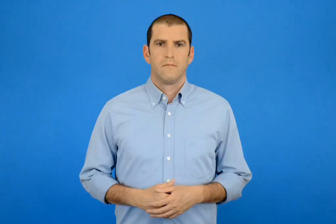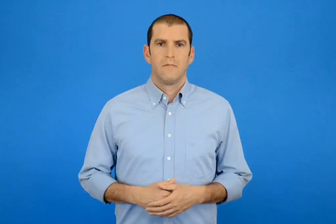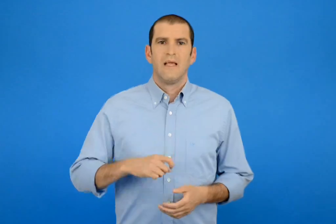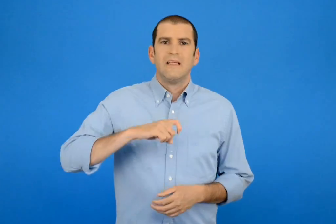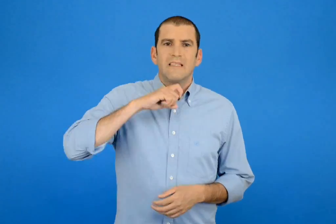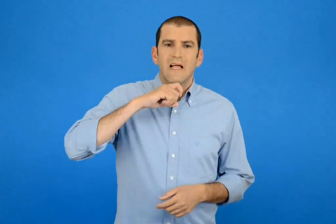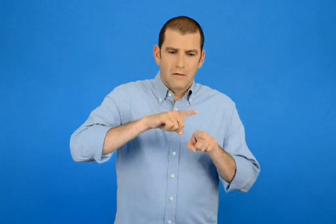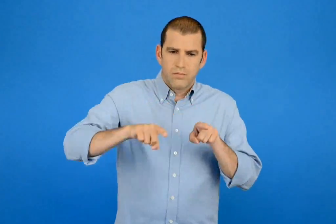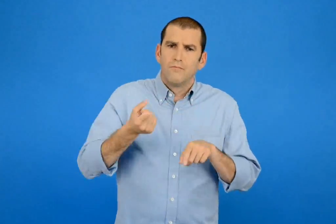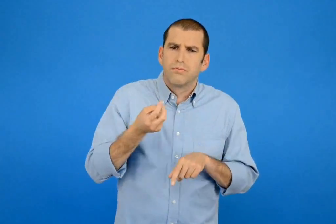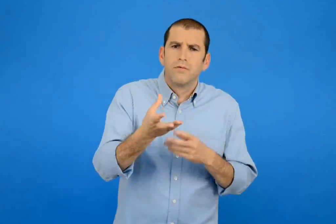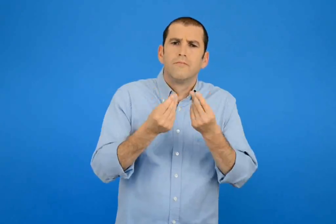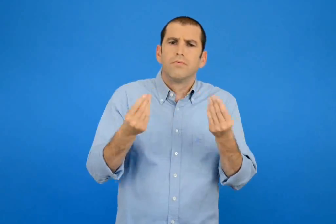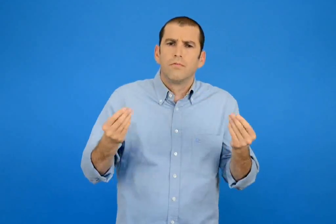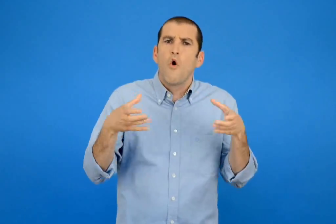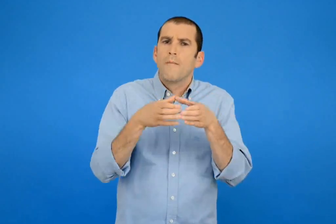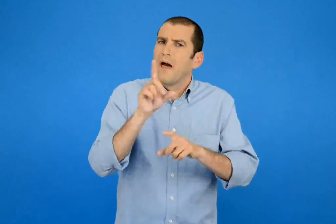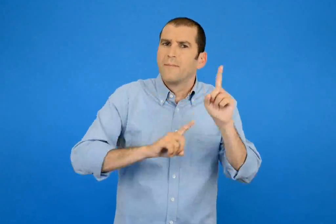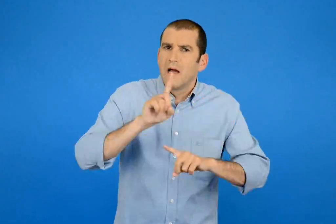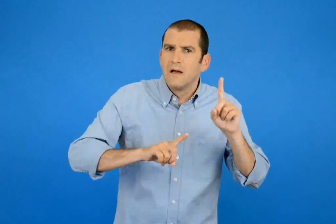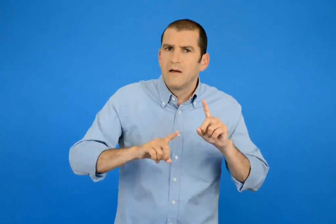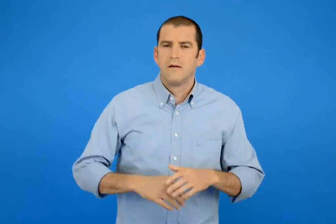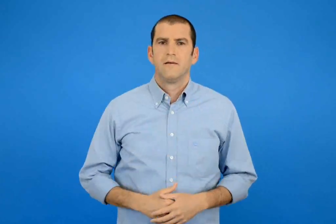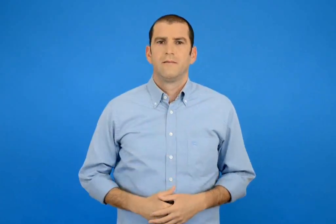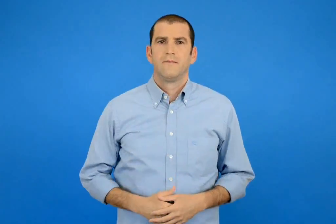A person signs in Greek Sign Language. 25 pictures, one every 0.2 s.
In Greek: ποιά ομάδα χρησιμοποίησε περισσότερα ξυλάκια ;
